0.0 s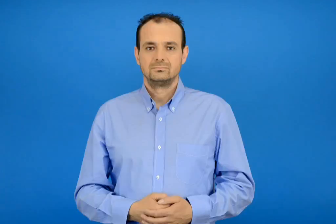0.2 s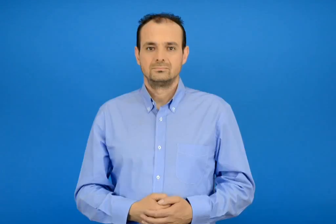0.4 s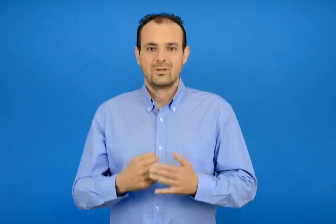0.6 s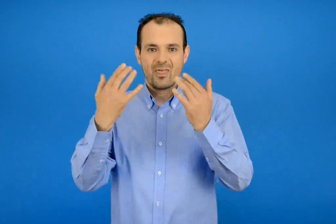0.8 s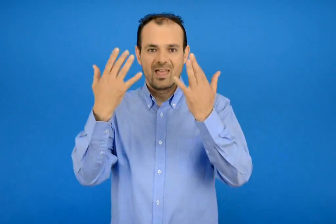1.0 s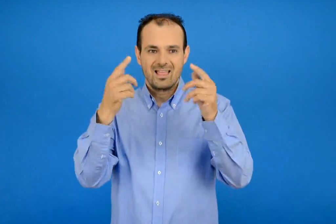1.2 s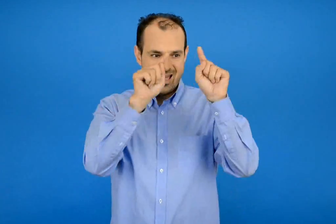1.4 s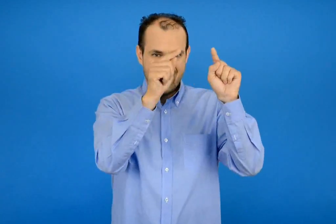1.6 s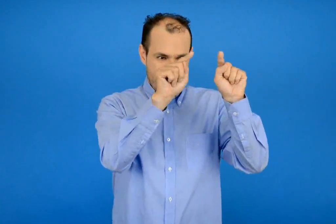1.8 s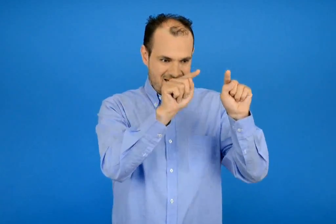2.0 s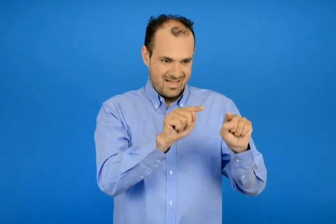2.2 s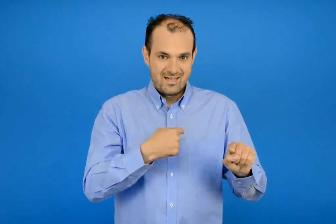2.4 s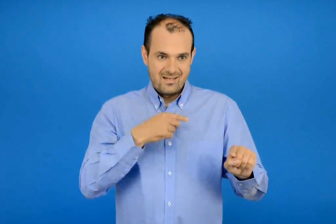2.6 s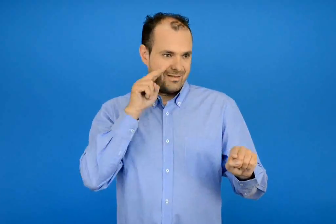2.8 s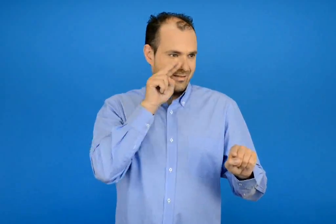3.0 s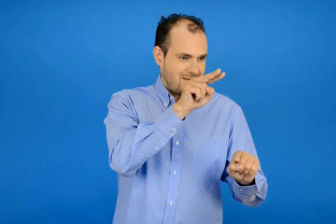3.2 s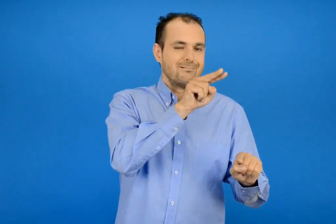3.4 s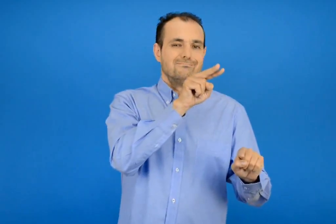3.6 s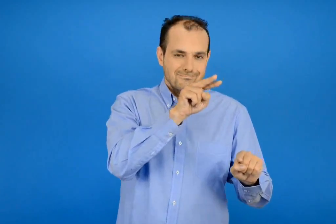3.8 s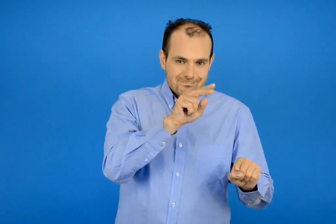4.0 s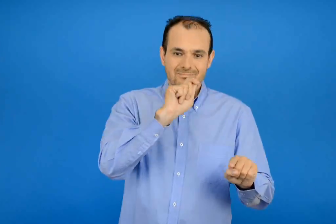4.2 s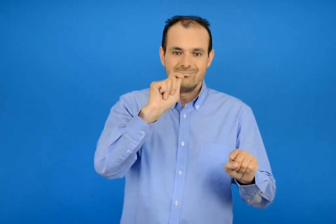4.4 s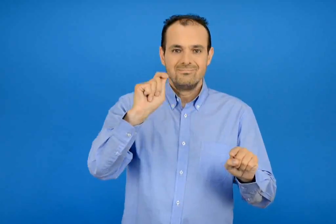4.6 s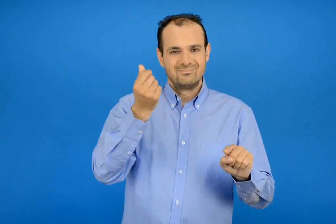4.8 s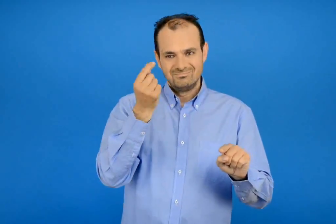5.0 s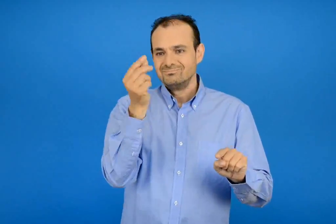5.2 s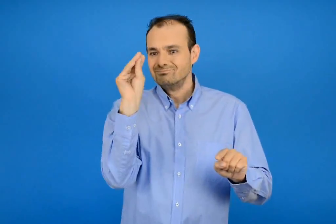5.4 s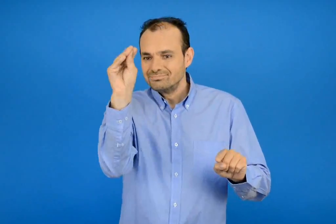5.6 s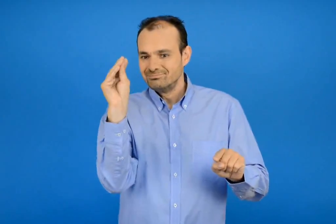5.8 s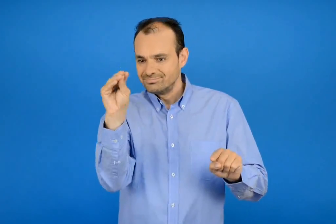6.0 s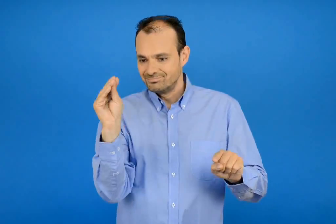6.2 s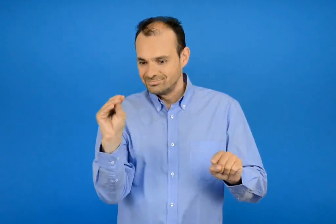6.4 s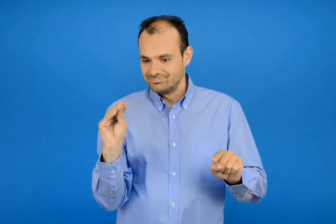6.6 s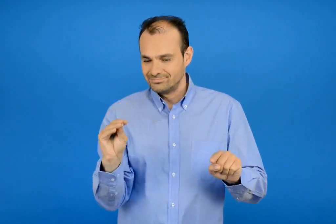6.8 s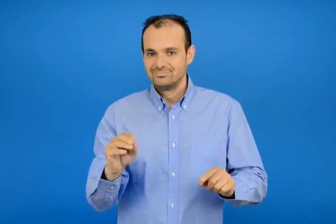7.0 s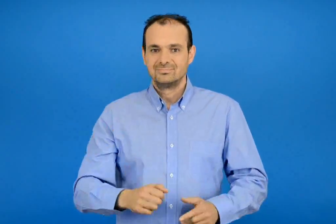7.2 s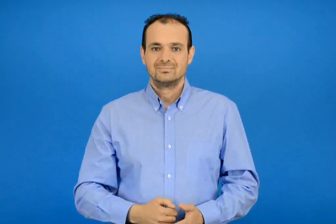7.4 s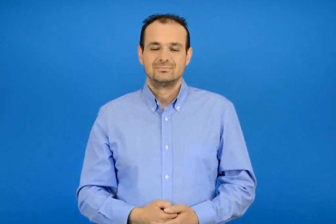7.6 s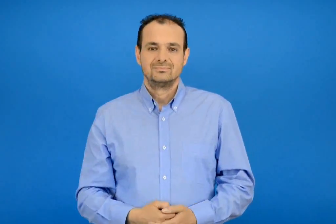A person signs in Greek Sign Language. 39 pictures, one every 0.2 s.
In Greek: παρατηρώ και γραφώ τους αριθμούς που δείχνουν κάθε φορά τα δάχτυλα
